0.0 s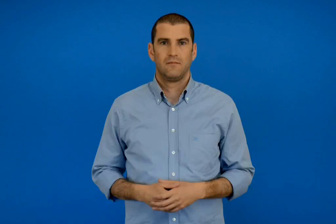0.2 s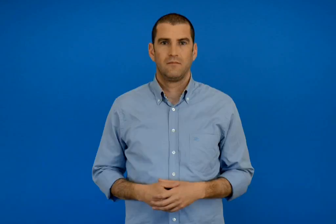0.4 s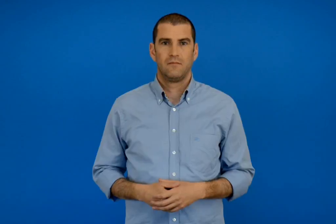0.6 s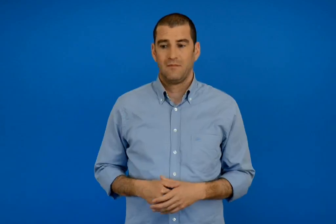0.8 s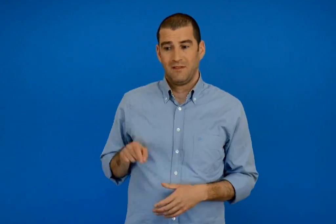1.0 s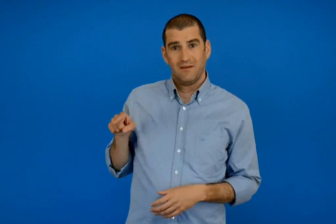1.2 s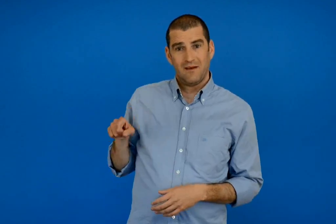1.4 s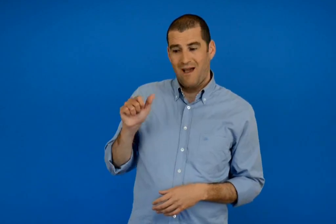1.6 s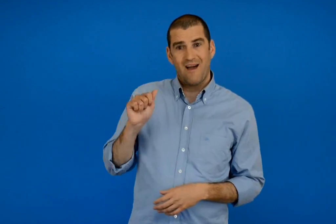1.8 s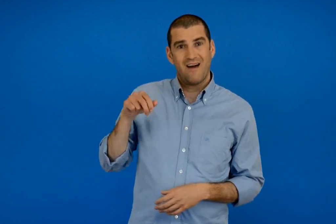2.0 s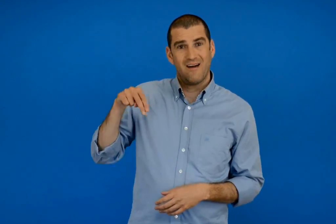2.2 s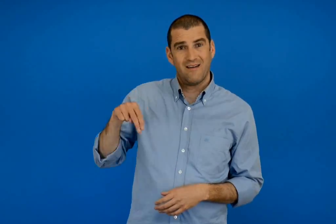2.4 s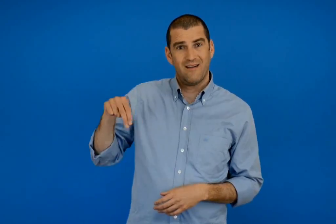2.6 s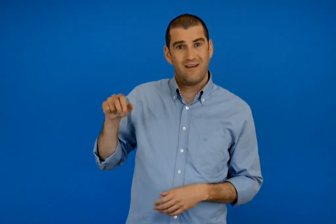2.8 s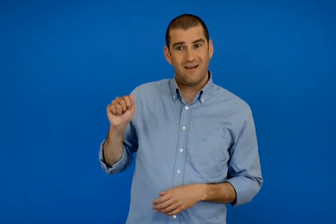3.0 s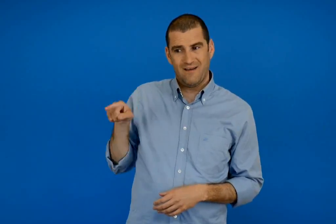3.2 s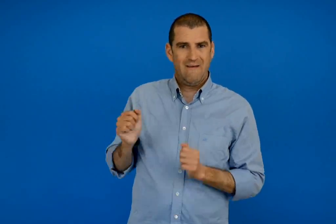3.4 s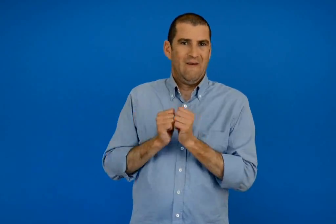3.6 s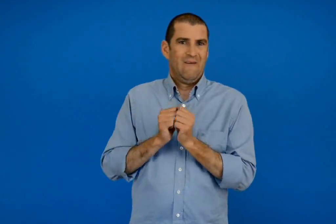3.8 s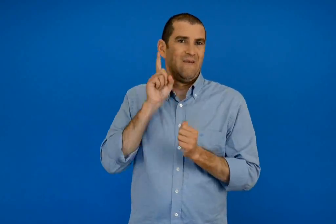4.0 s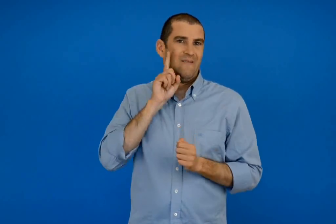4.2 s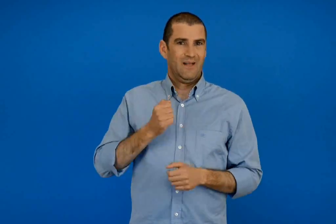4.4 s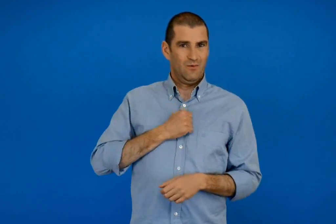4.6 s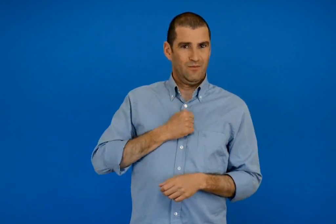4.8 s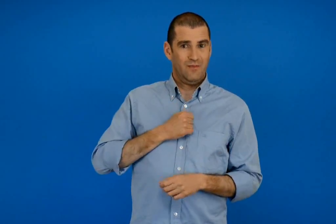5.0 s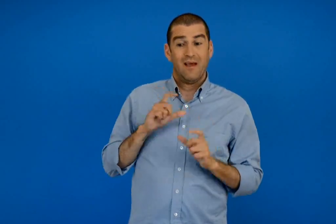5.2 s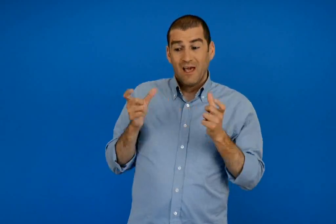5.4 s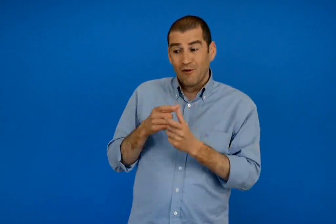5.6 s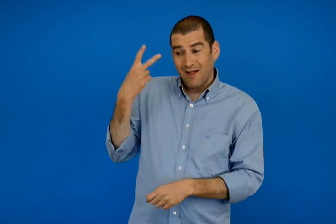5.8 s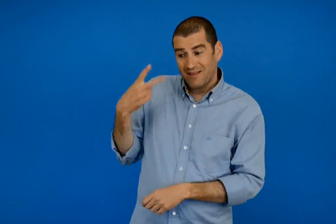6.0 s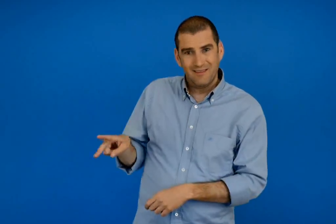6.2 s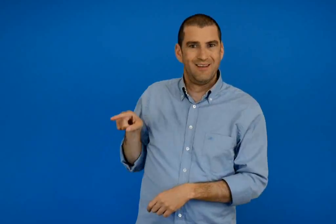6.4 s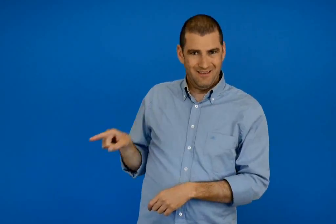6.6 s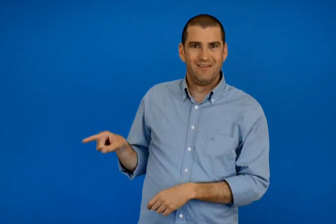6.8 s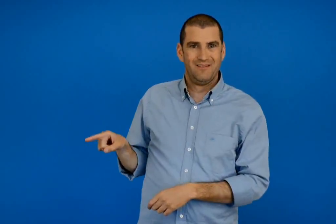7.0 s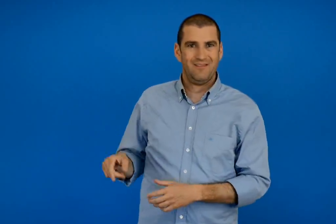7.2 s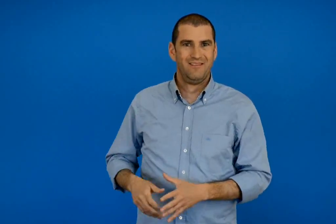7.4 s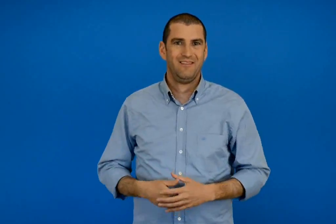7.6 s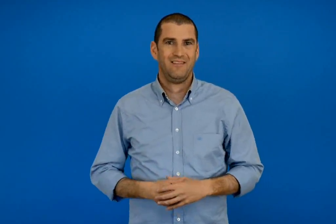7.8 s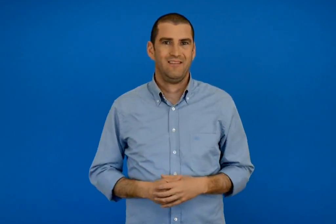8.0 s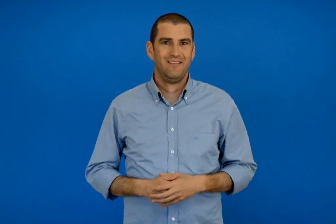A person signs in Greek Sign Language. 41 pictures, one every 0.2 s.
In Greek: να η οικογένεια της φίλης μου της άννας
